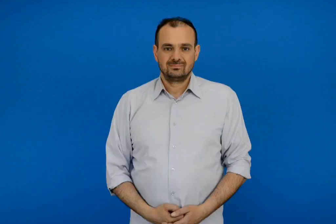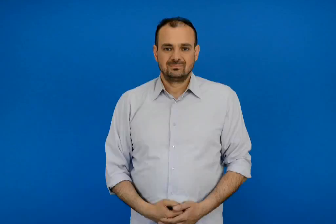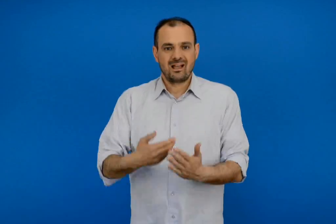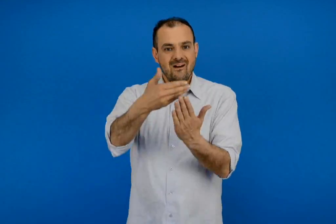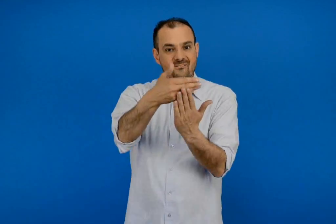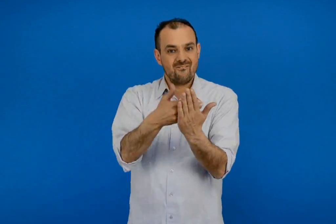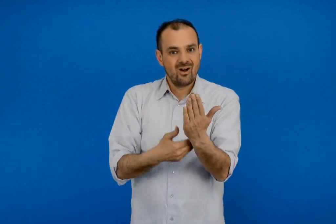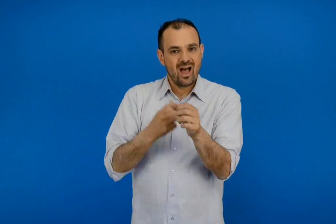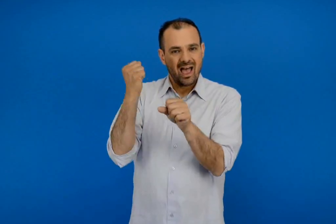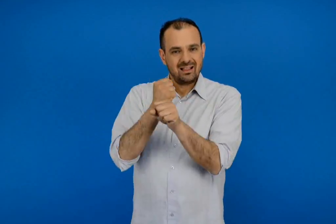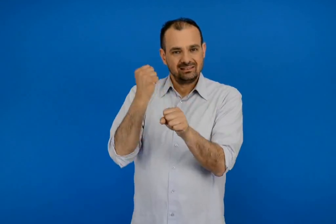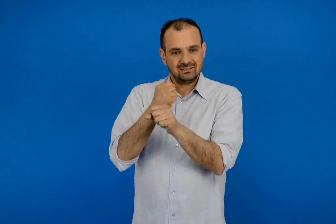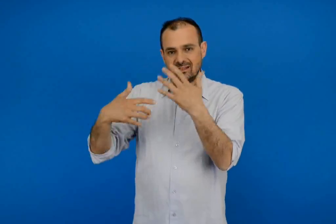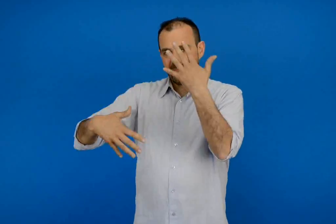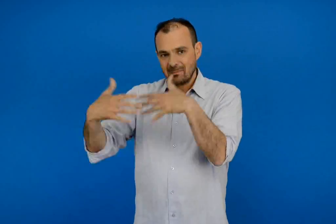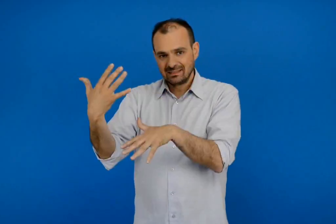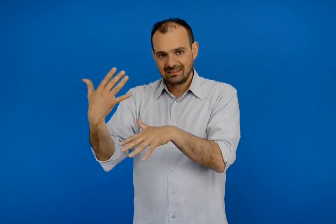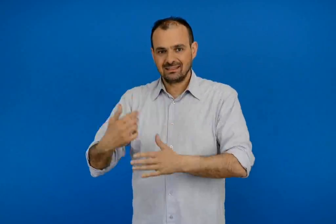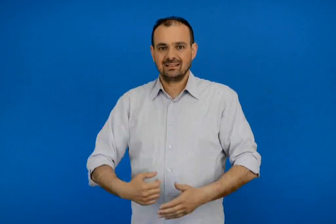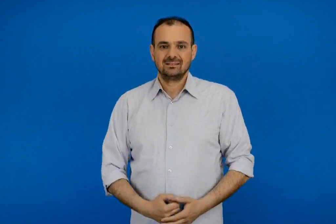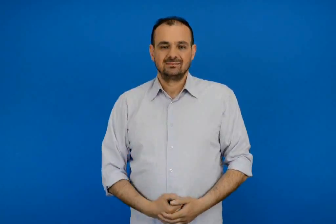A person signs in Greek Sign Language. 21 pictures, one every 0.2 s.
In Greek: φύλλο εργασίας 15
